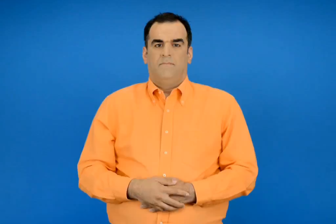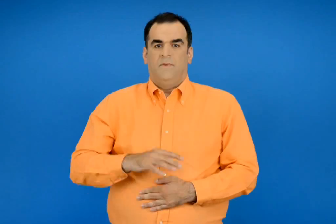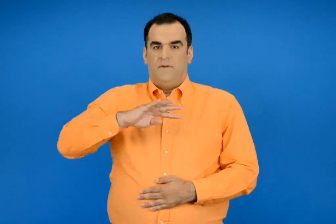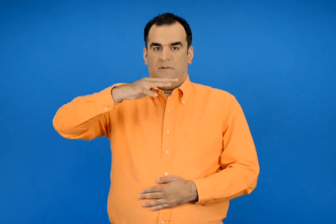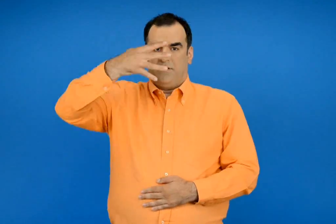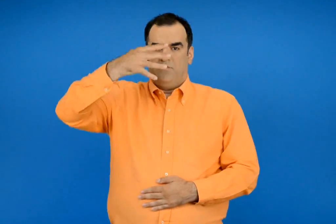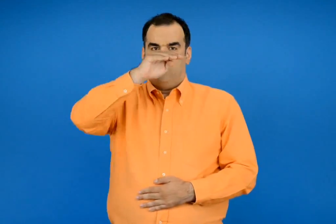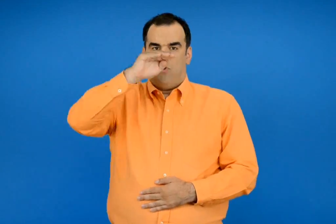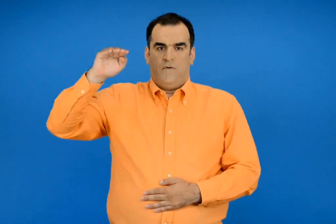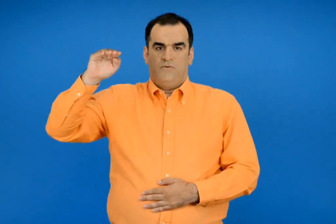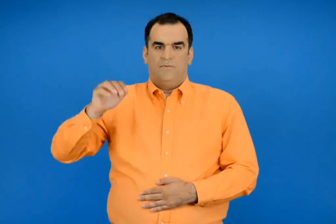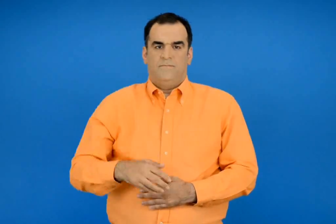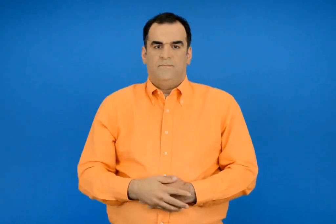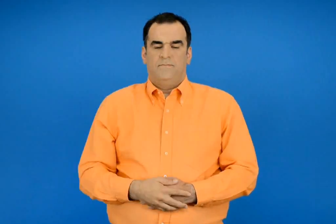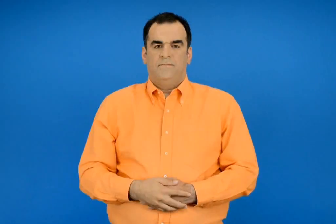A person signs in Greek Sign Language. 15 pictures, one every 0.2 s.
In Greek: 4ος όροφος
